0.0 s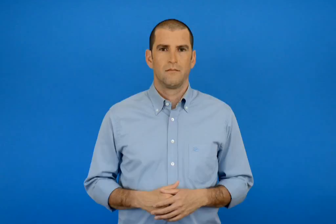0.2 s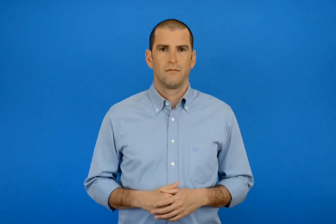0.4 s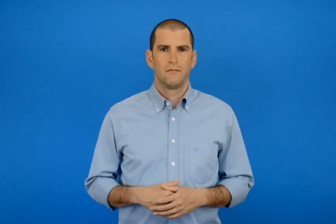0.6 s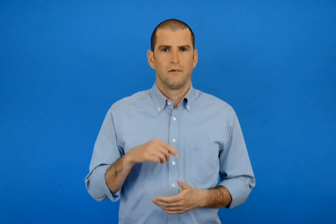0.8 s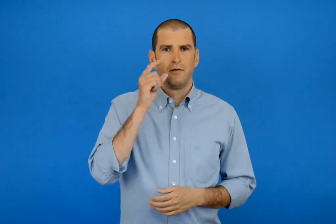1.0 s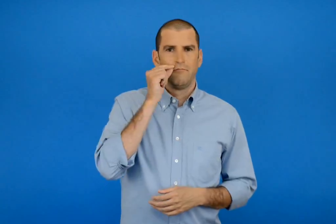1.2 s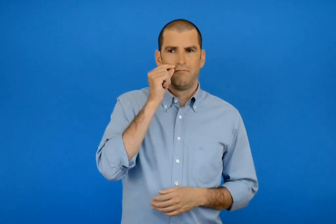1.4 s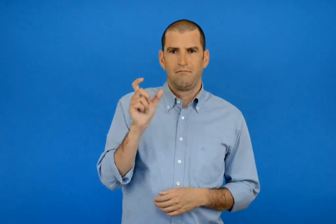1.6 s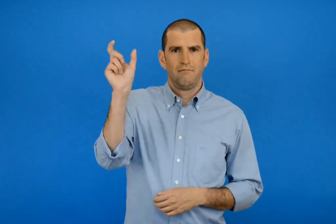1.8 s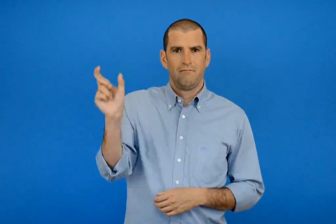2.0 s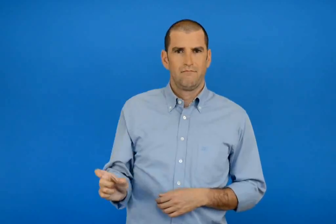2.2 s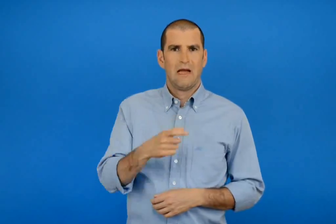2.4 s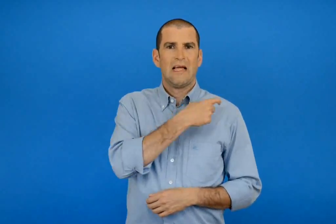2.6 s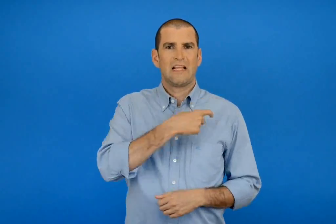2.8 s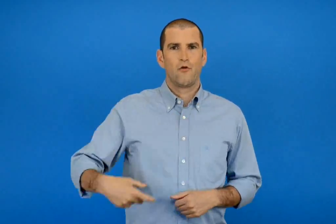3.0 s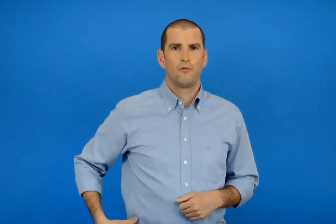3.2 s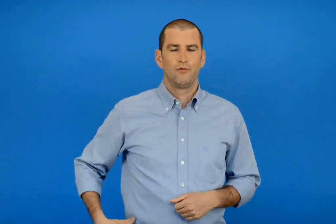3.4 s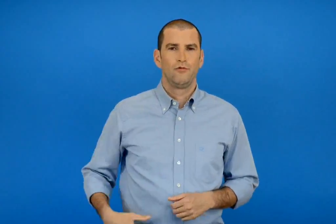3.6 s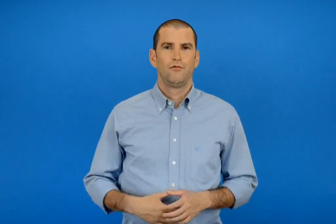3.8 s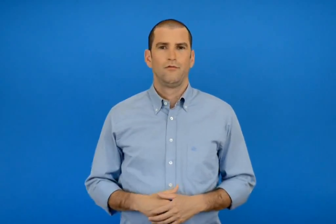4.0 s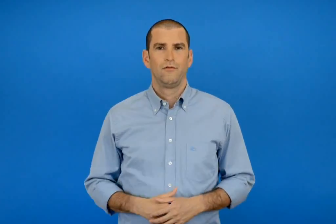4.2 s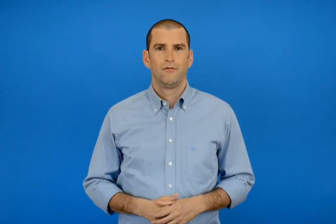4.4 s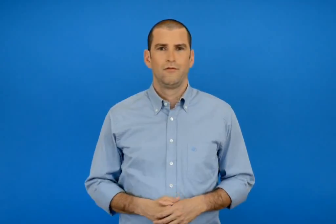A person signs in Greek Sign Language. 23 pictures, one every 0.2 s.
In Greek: ο ταχυδρόμος
